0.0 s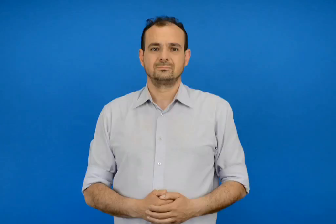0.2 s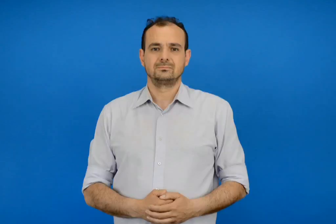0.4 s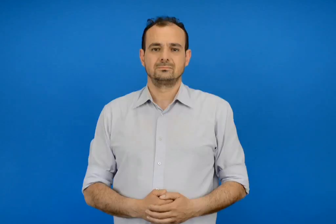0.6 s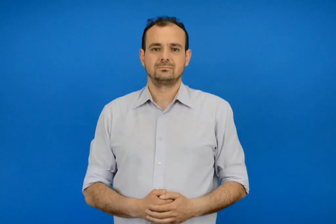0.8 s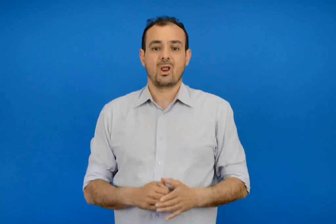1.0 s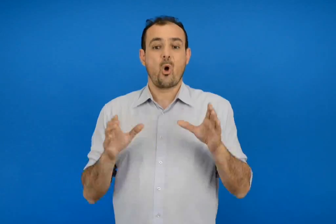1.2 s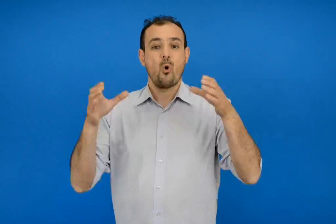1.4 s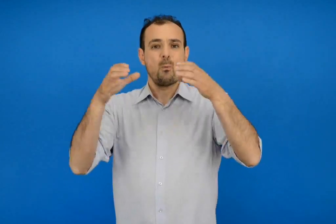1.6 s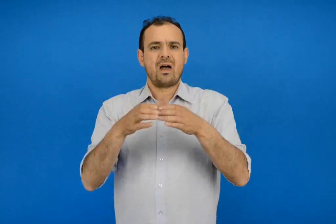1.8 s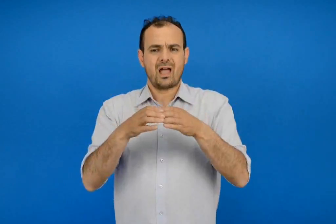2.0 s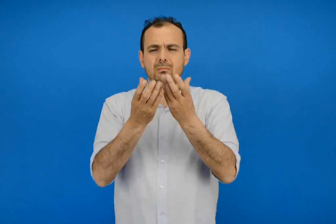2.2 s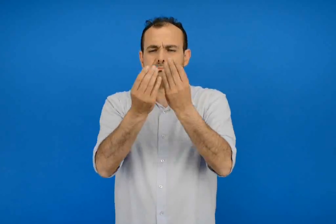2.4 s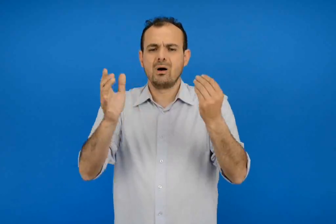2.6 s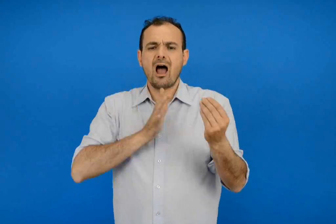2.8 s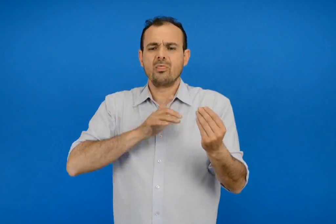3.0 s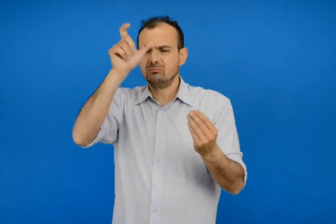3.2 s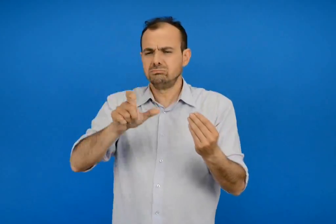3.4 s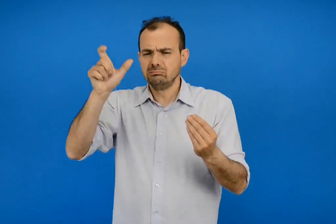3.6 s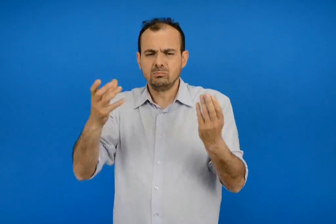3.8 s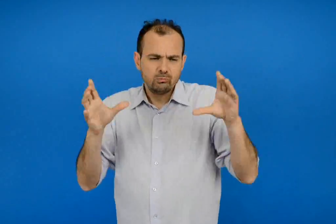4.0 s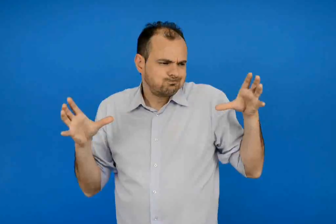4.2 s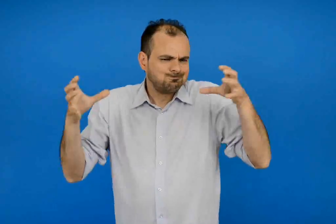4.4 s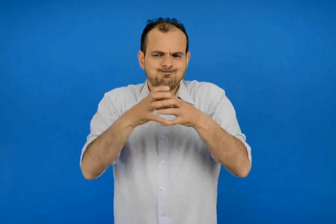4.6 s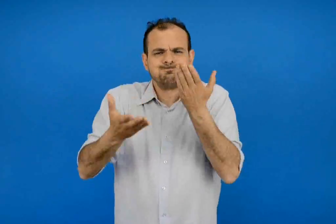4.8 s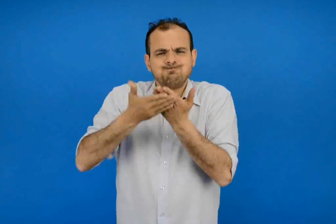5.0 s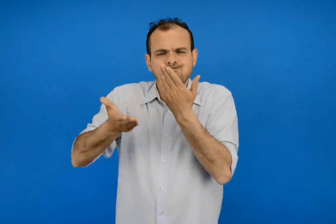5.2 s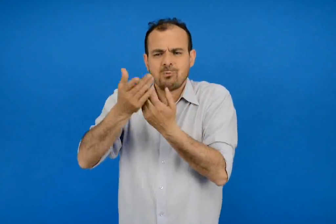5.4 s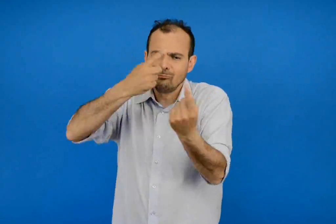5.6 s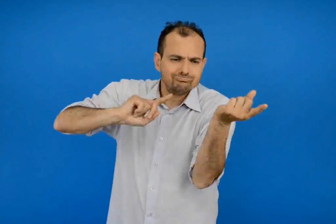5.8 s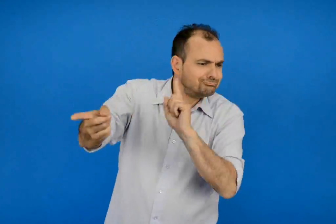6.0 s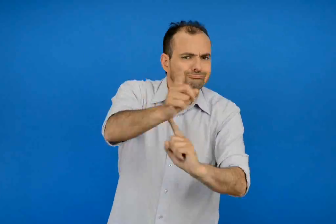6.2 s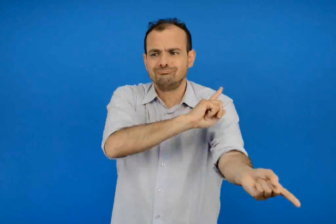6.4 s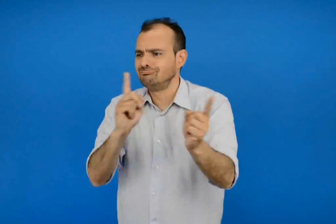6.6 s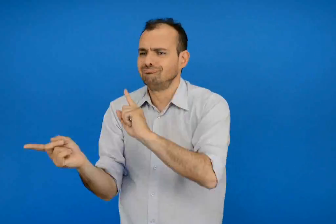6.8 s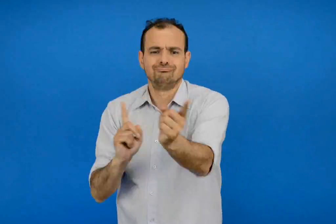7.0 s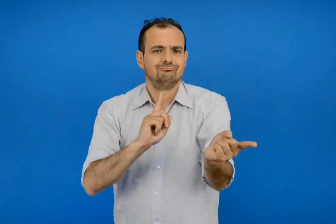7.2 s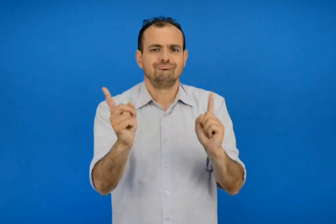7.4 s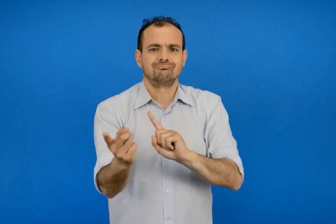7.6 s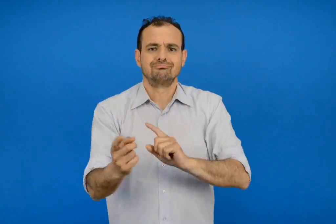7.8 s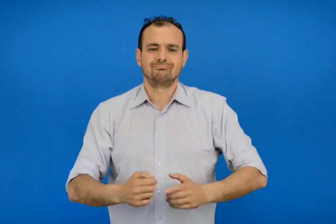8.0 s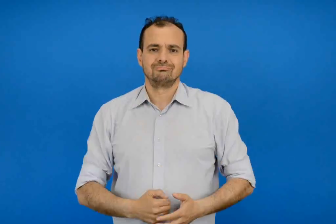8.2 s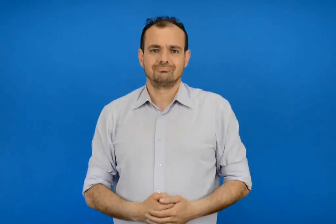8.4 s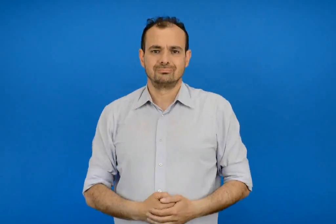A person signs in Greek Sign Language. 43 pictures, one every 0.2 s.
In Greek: ομάδα πολλοί άνθρωποι μαζί που κάνουν κάτι βοηθώντας ο ένας τον άλλο
